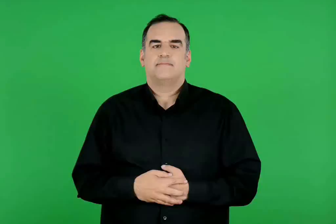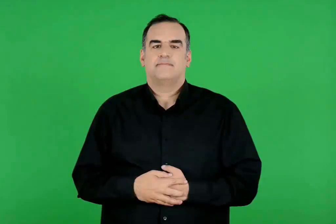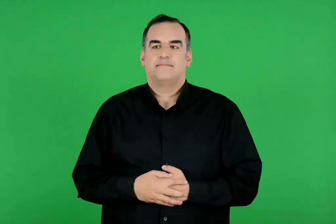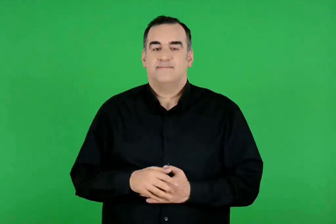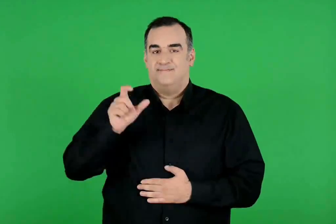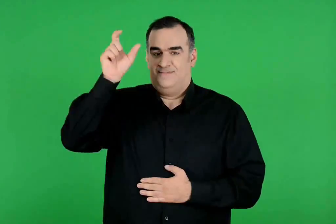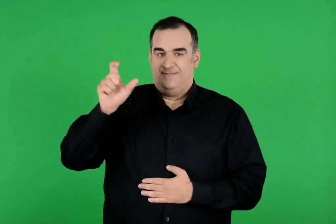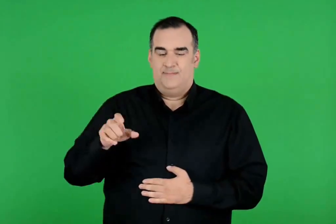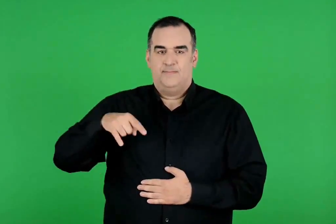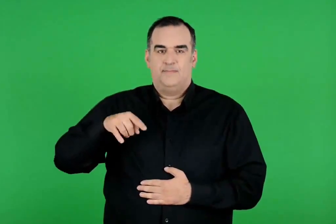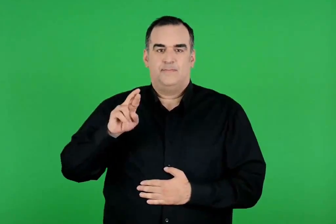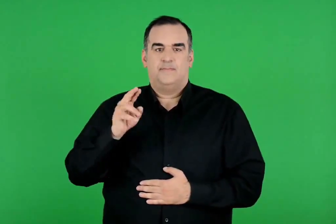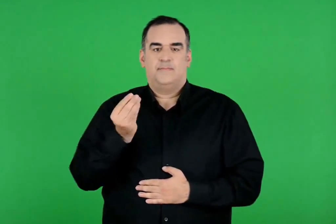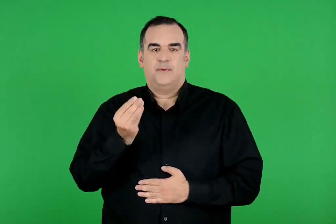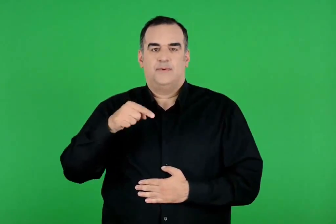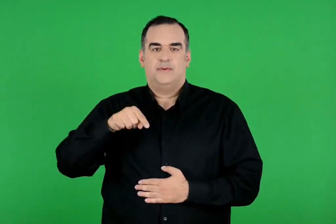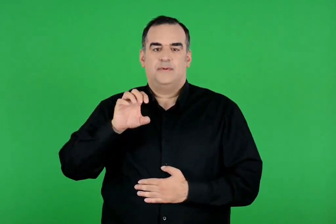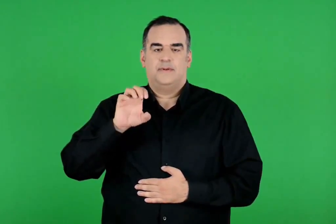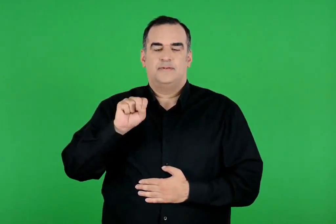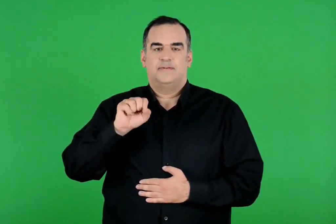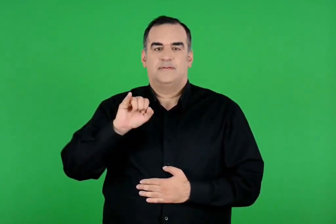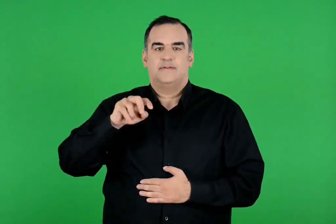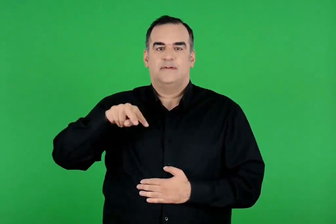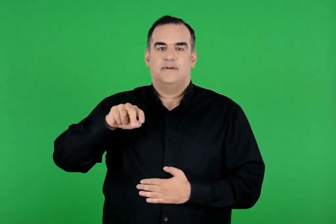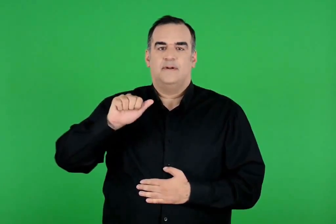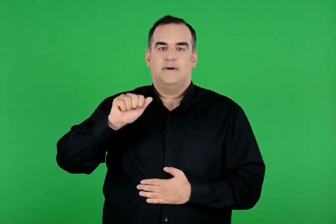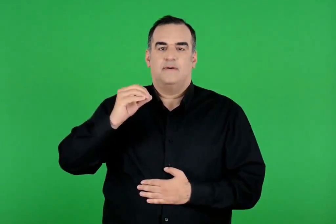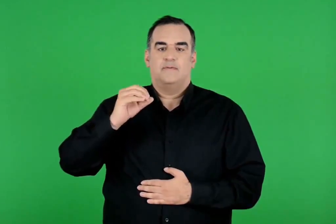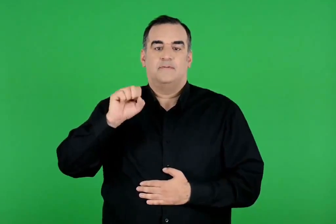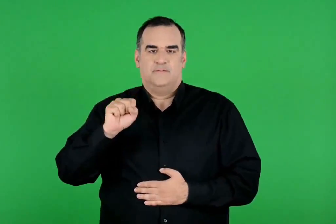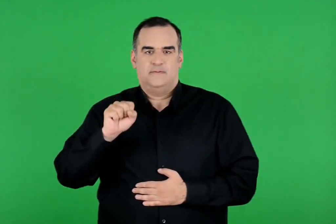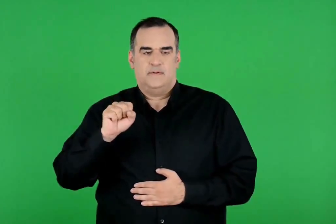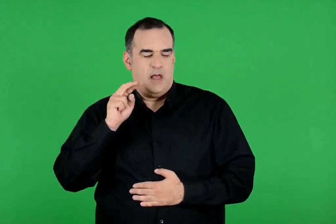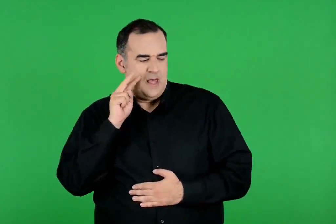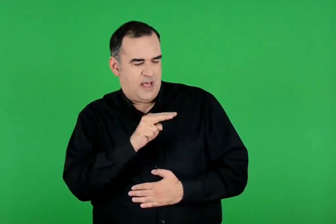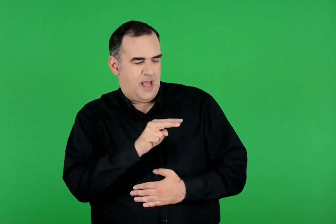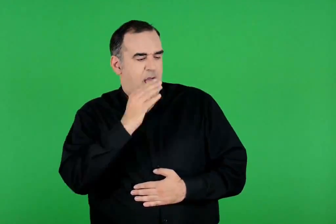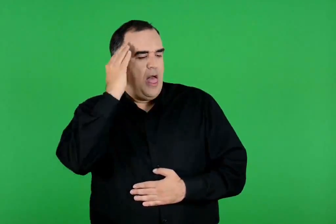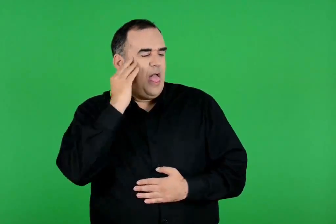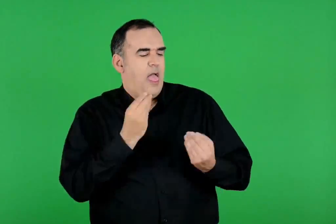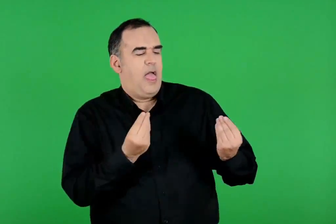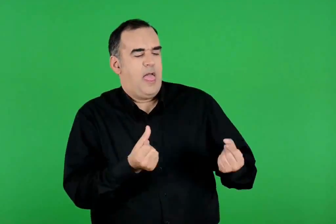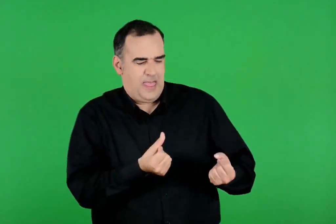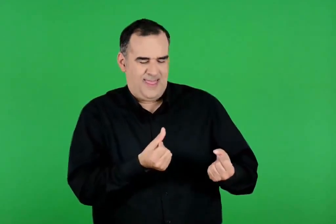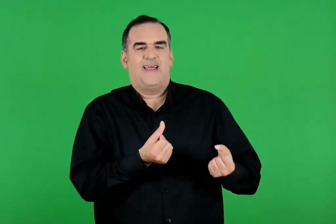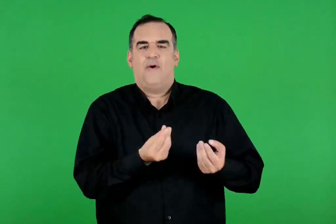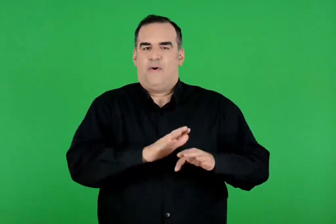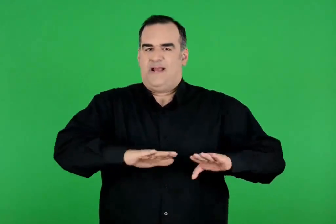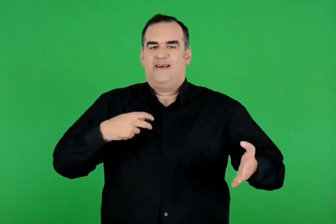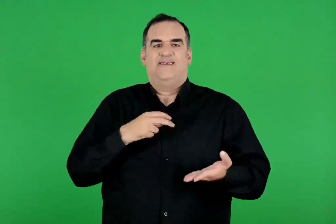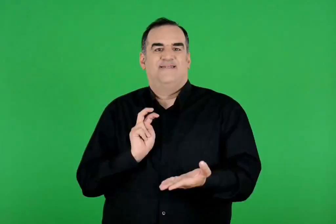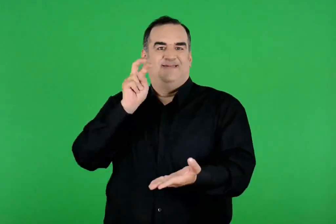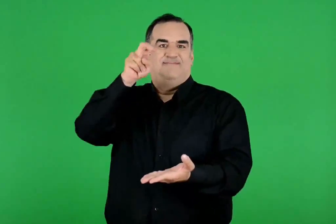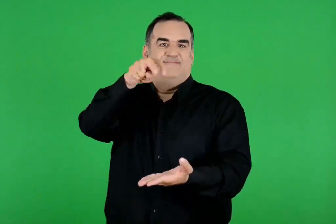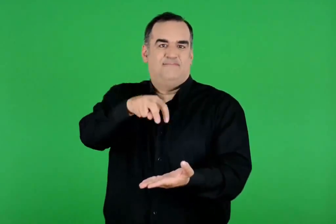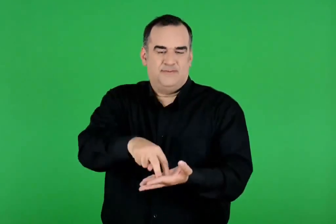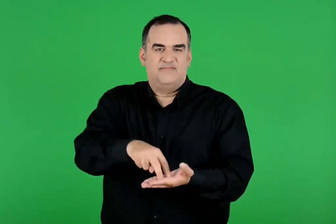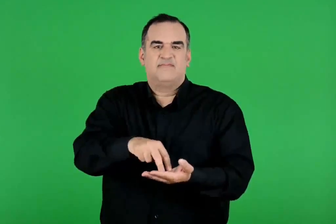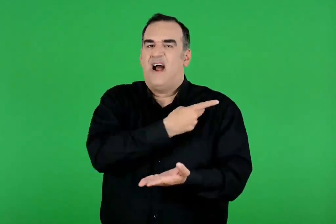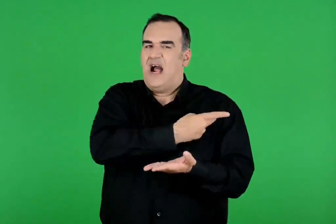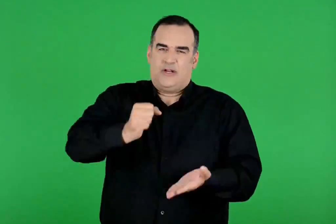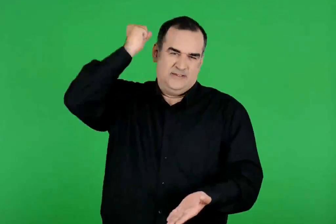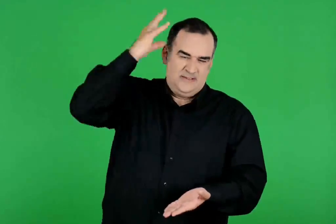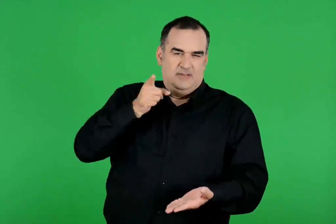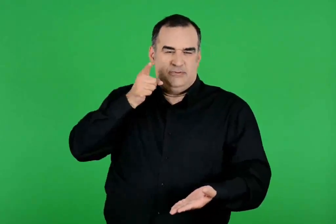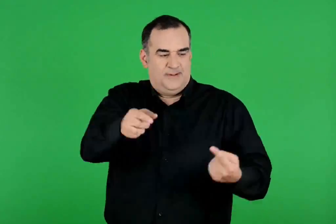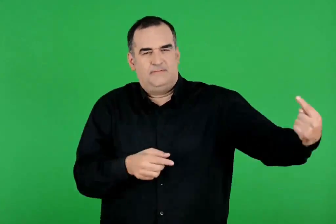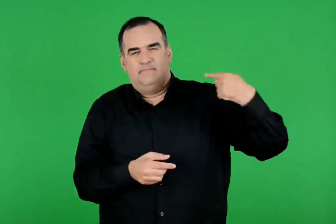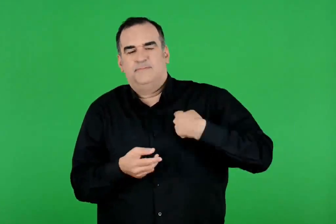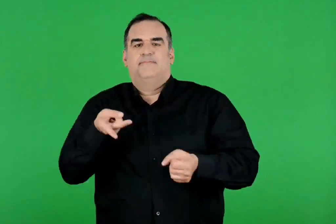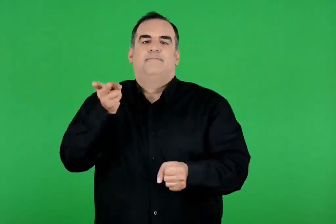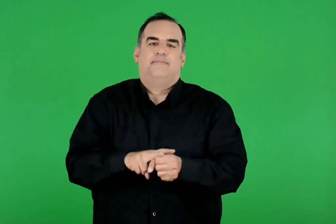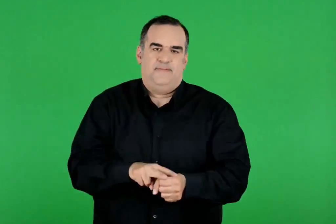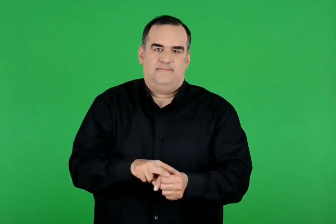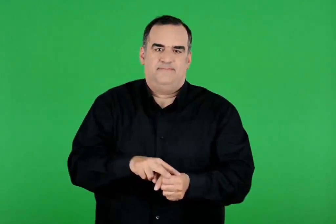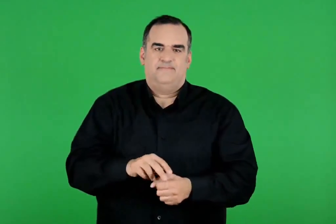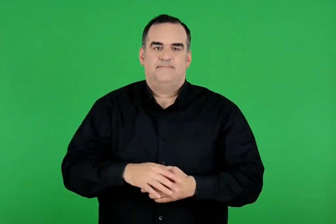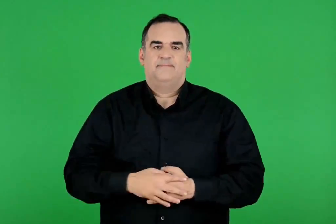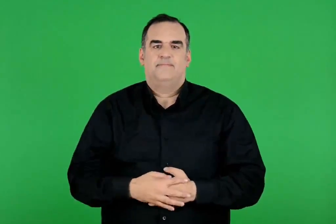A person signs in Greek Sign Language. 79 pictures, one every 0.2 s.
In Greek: ξεγελασμένος από το τέχνασμά του ο πρωτεσίλαος πήδησε κι αυτός και πάτησε στο χώμα. κι αμέσως έπεσε νεκρός από το κοντάρι του έκτορα
